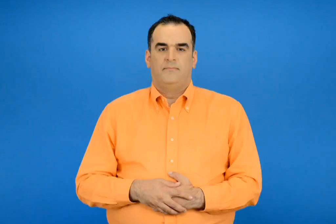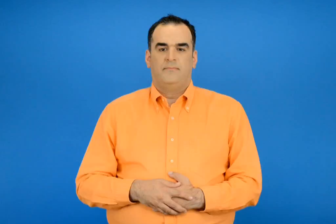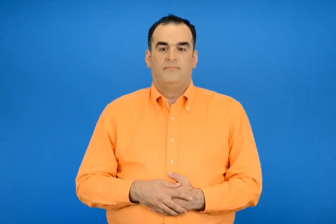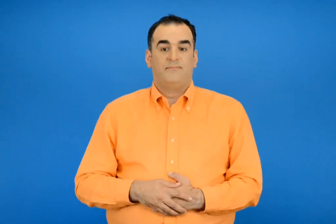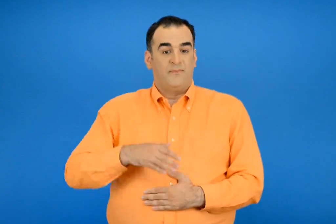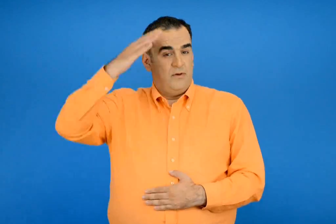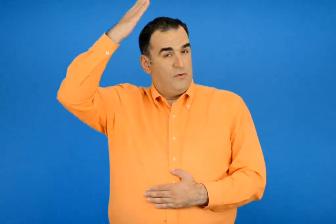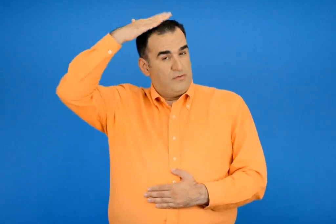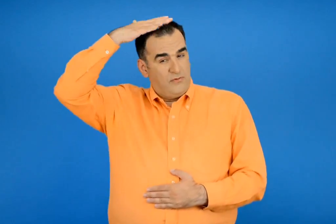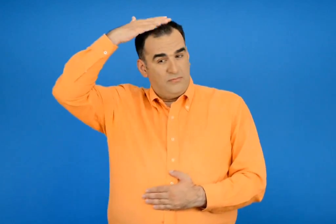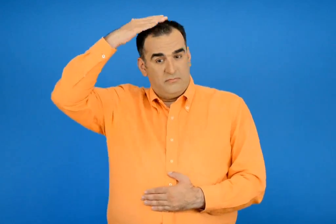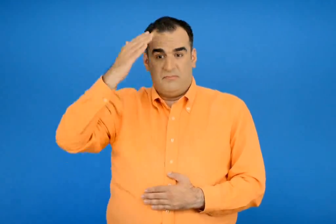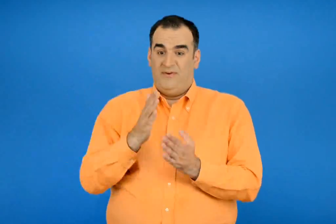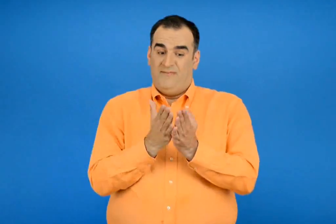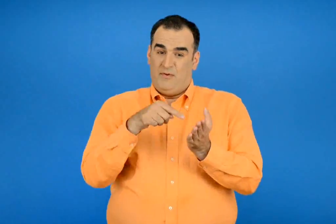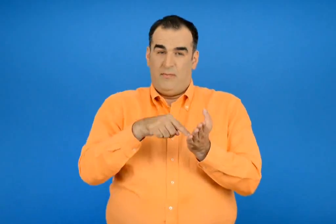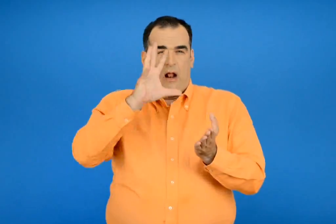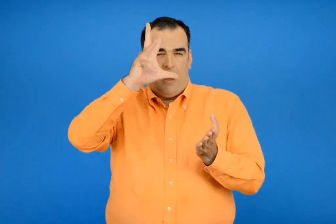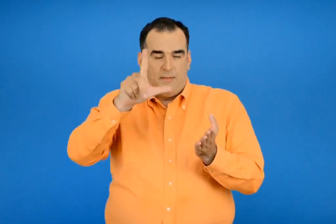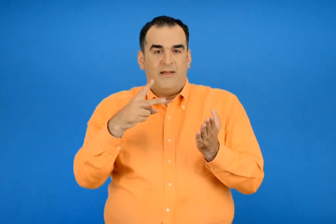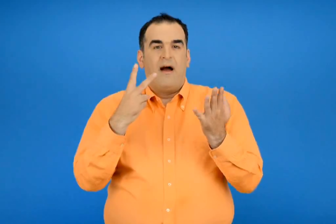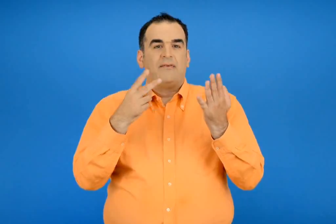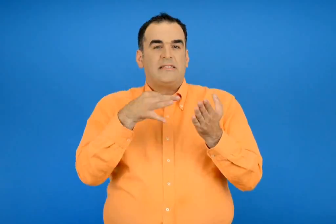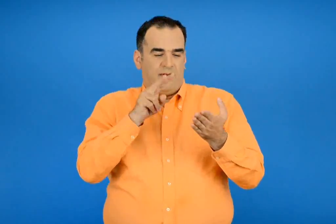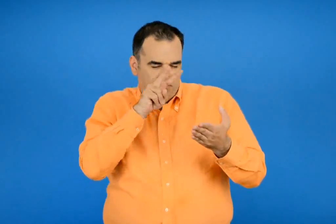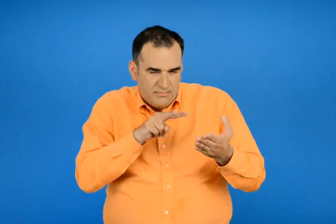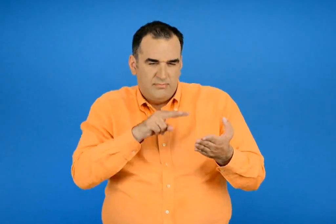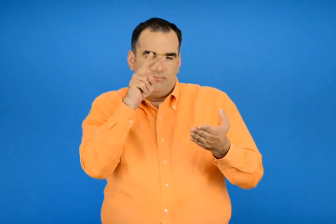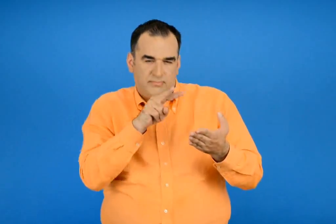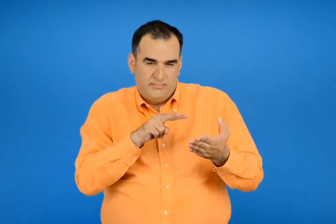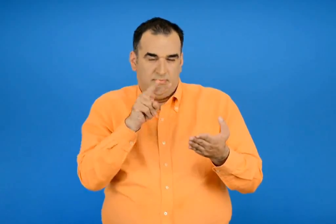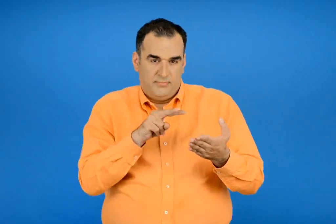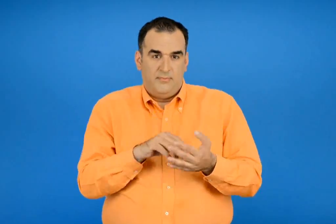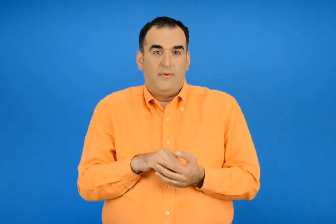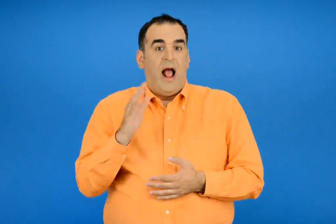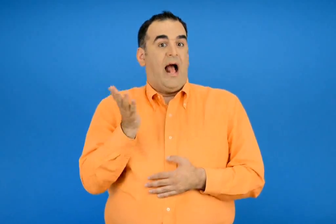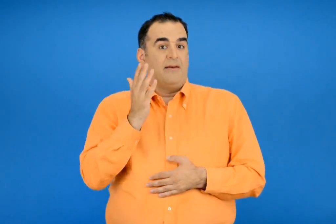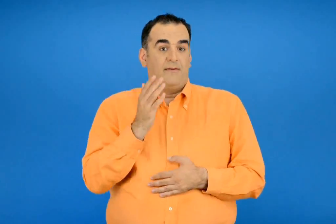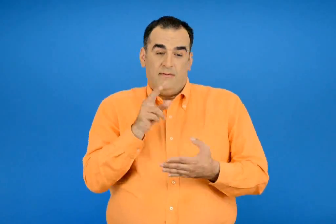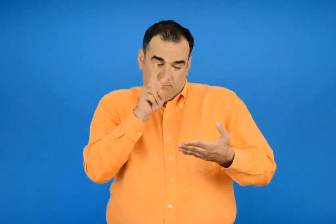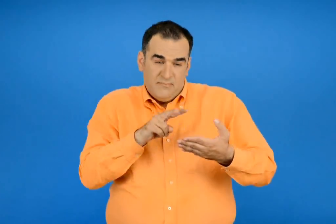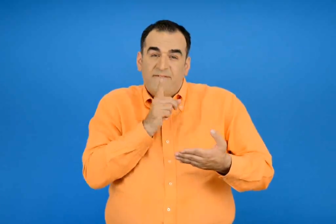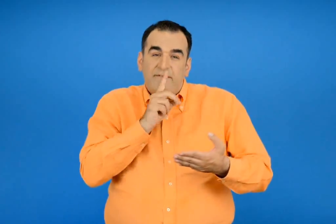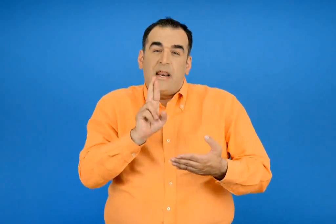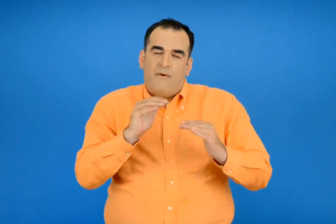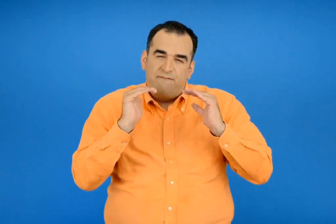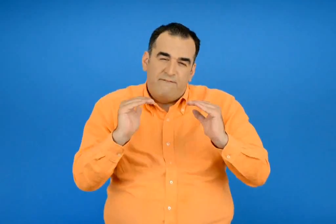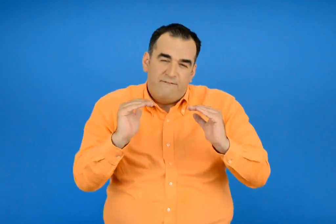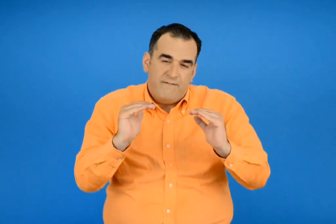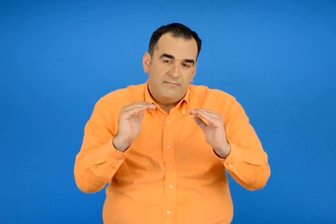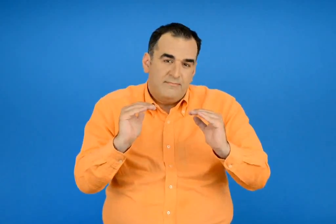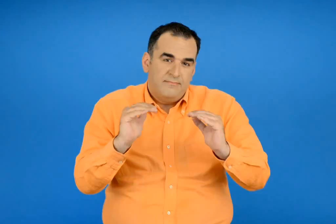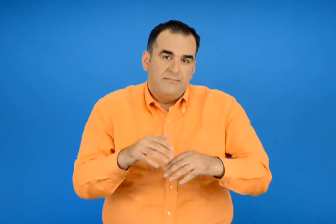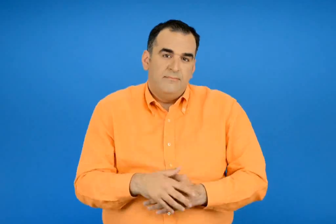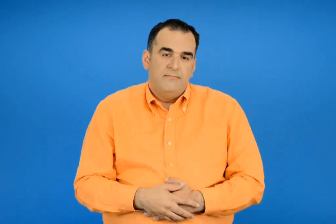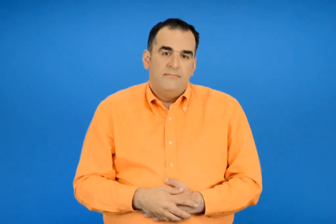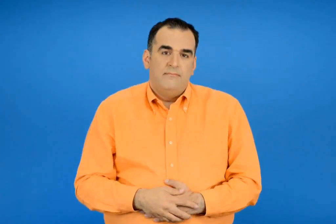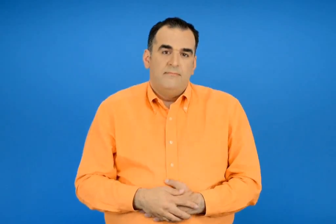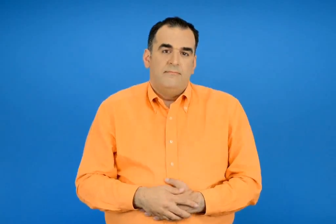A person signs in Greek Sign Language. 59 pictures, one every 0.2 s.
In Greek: ο κωνσταντίνος διαβάζει κάθε μέρα 7 σελίδες από ένα βιβλίο αν διαβάζει με τον ίδιο ρυθμό
